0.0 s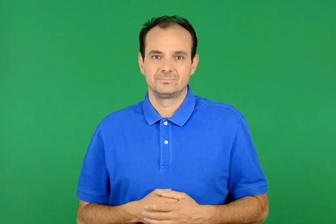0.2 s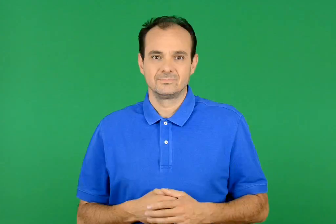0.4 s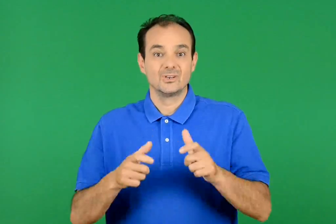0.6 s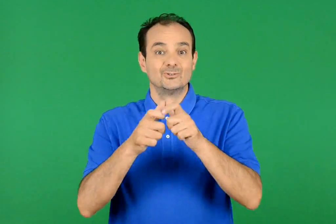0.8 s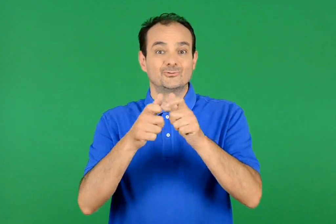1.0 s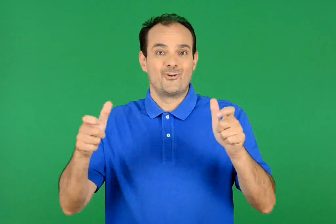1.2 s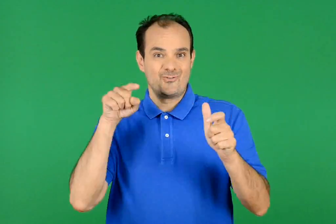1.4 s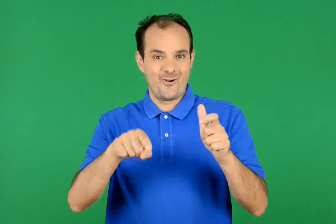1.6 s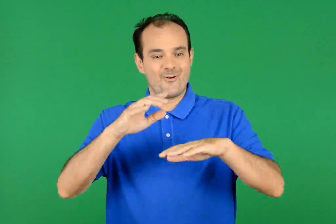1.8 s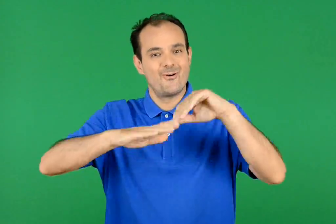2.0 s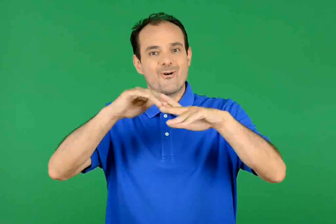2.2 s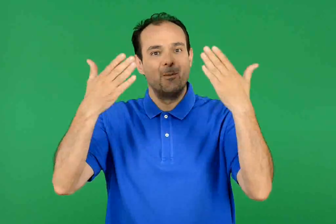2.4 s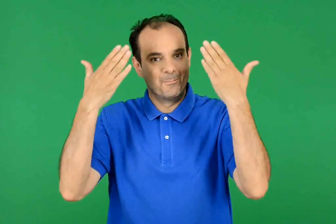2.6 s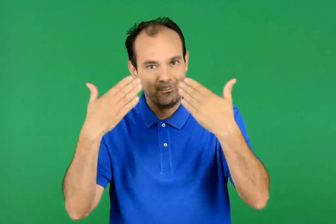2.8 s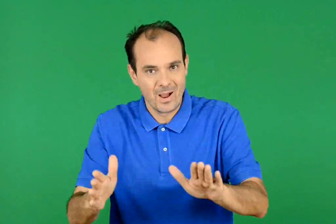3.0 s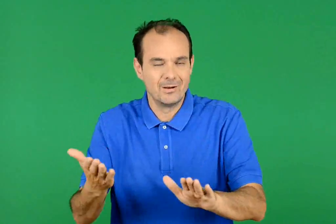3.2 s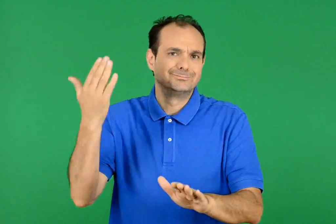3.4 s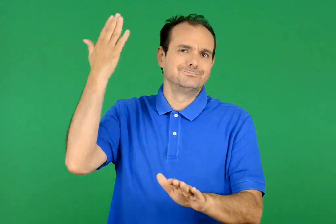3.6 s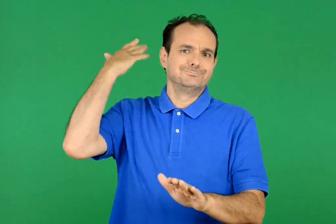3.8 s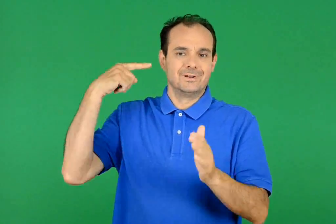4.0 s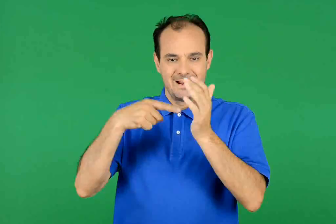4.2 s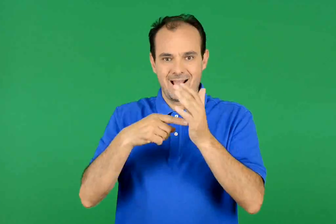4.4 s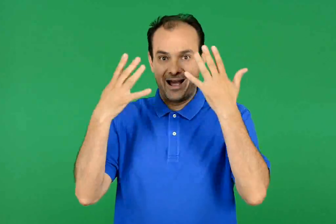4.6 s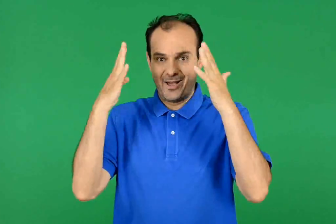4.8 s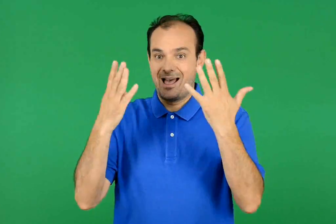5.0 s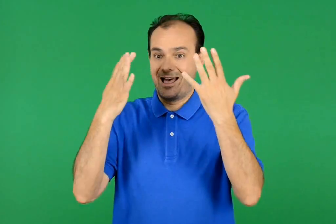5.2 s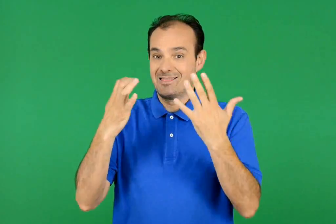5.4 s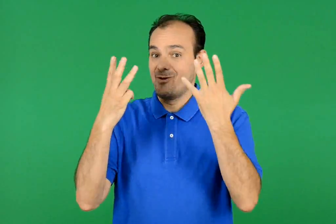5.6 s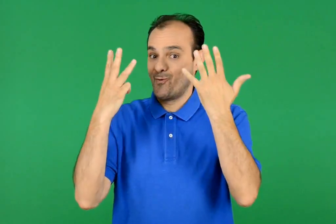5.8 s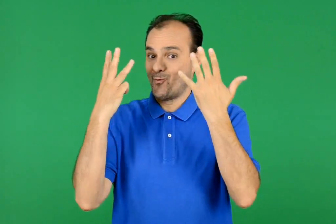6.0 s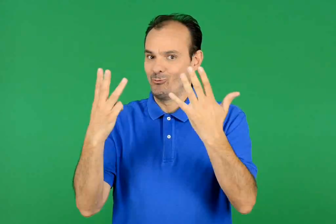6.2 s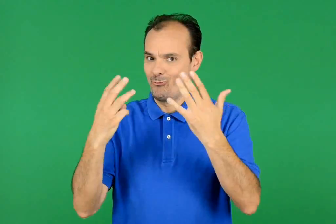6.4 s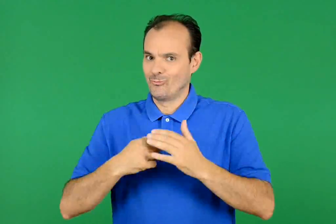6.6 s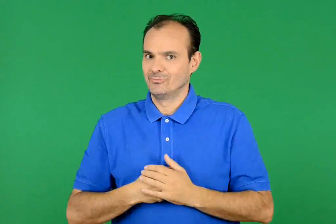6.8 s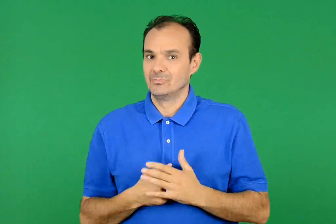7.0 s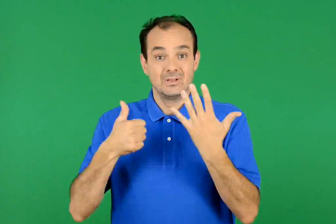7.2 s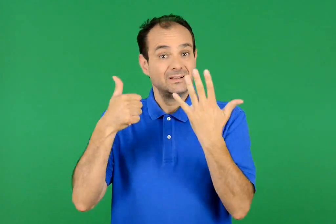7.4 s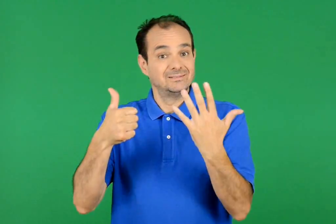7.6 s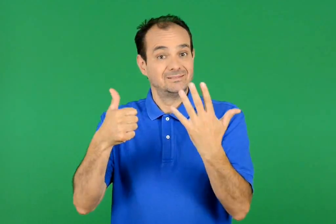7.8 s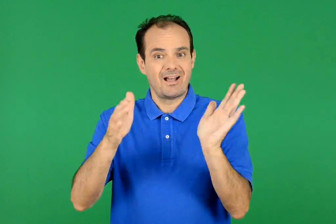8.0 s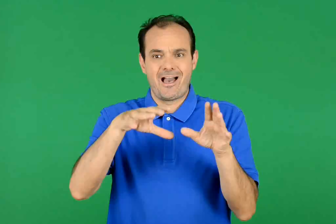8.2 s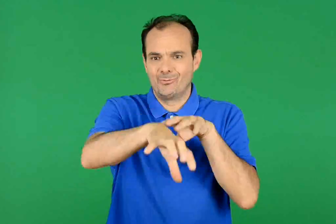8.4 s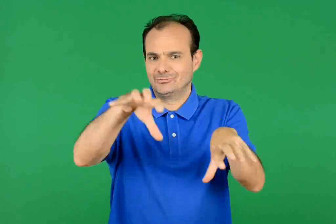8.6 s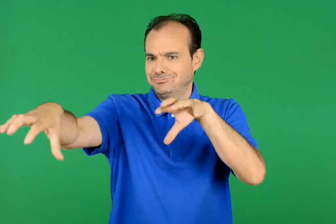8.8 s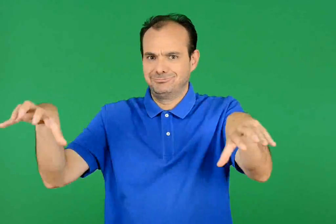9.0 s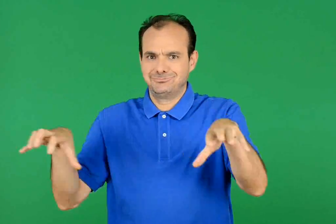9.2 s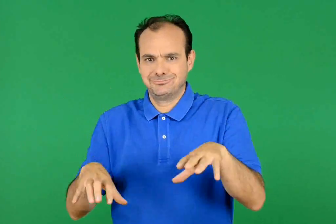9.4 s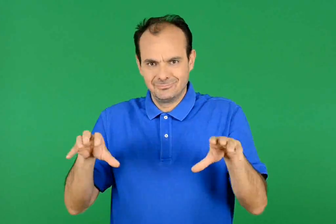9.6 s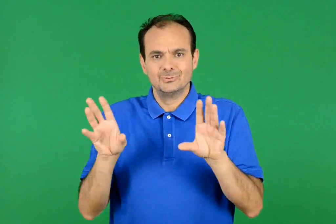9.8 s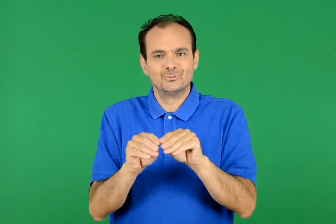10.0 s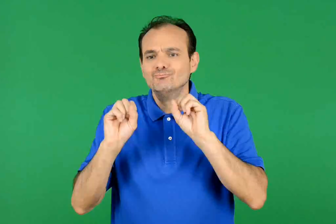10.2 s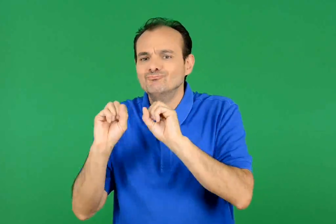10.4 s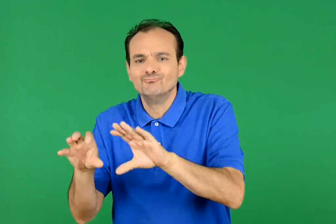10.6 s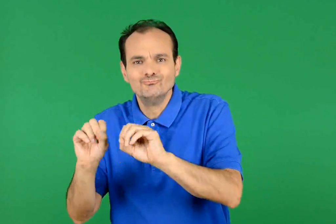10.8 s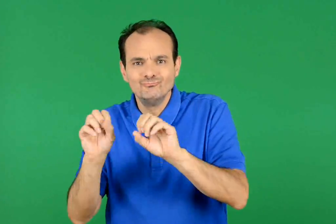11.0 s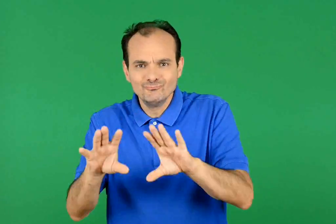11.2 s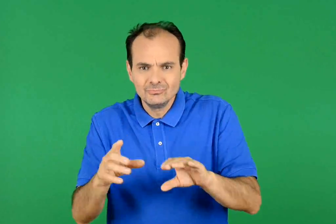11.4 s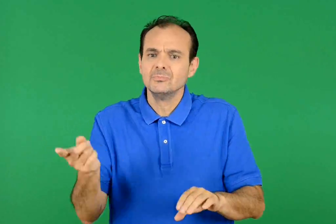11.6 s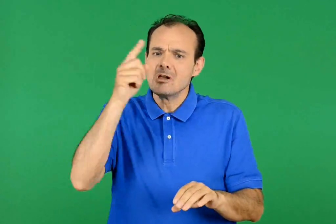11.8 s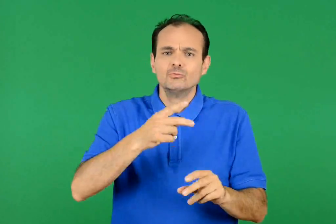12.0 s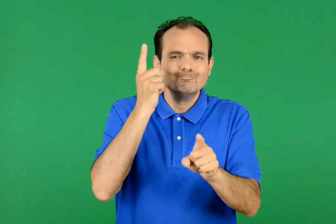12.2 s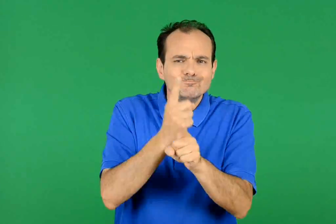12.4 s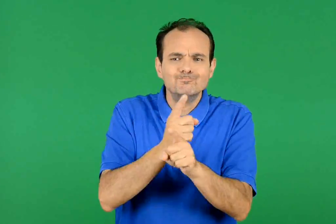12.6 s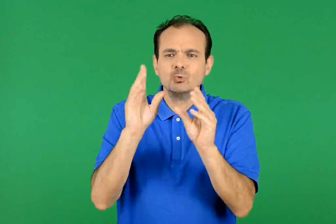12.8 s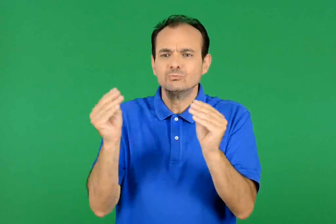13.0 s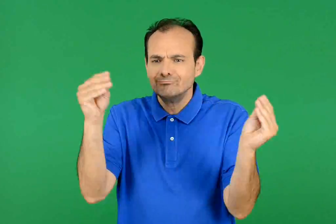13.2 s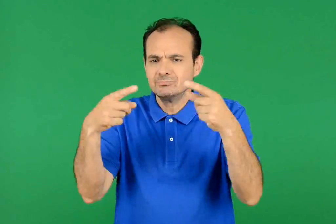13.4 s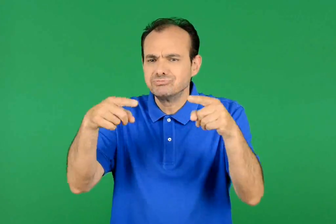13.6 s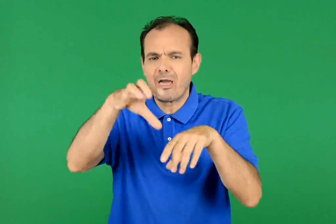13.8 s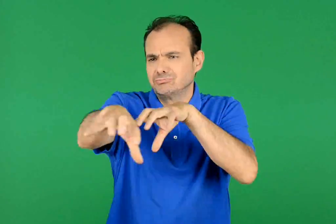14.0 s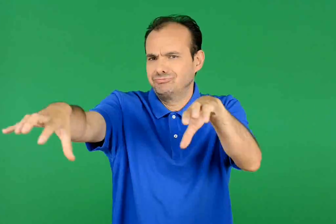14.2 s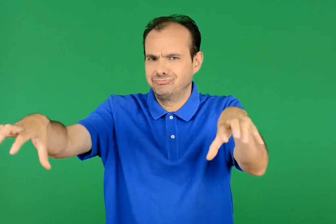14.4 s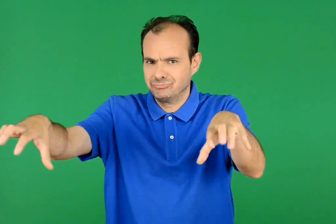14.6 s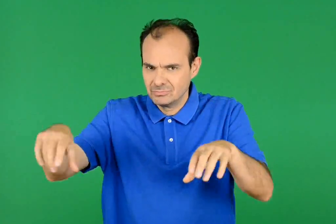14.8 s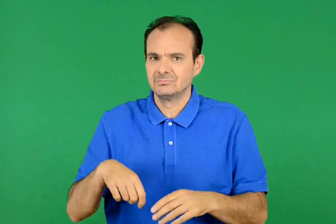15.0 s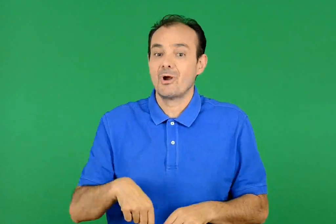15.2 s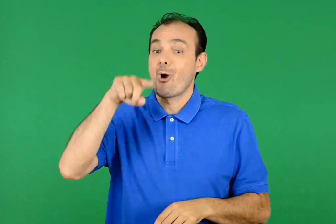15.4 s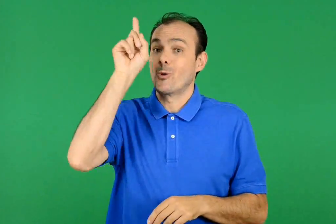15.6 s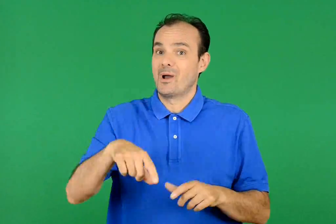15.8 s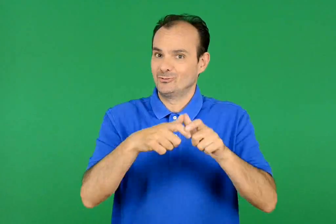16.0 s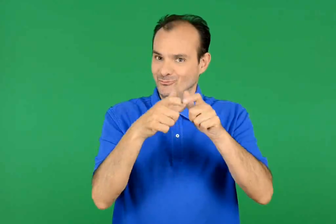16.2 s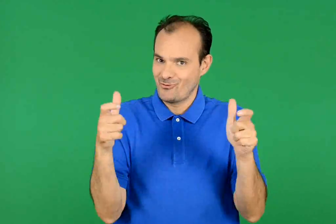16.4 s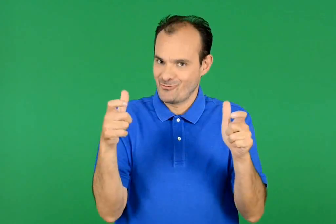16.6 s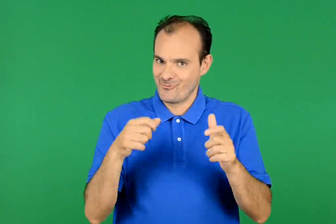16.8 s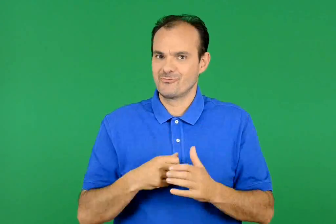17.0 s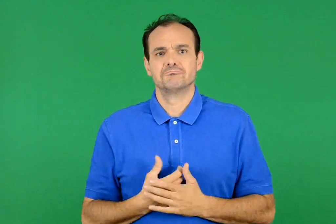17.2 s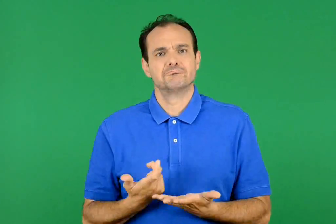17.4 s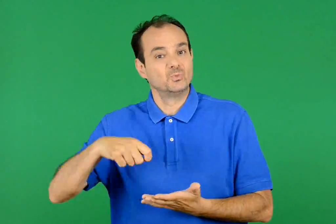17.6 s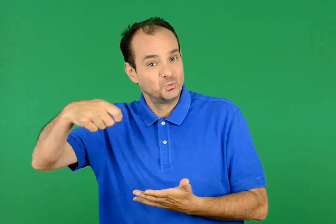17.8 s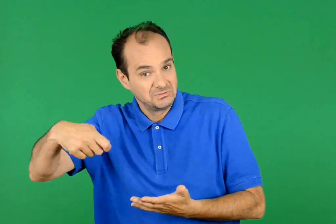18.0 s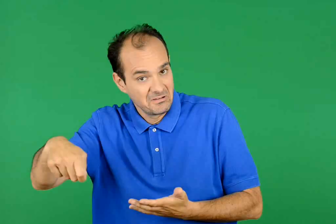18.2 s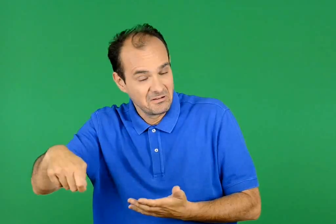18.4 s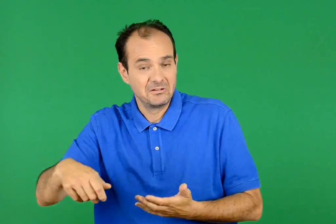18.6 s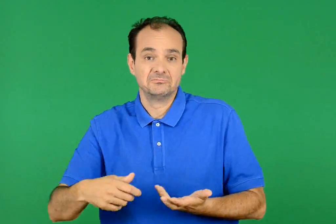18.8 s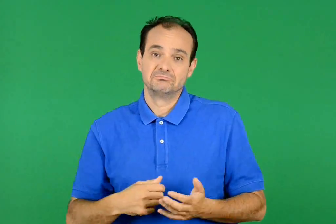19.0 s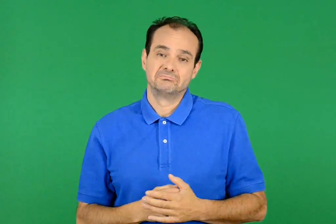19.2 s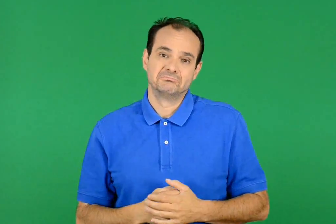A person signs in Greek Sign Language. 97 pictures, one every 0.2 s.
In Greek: έχει χτιστεί το 1998 και αποτελείται από έξι αίθουσες διδασκαλίας , κατάλληλα εξοπλισμένη αίθουσα ολοήμερου σχολείου , κουζίνα ,
